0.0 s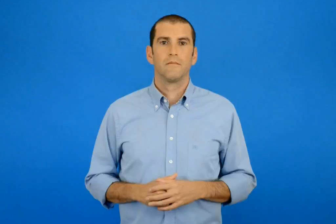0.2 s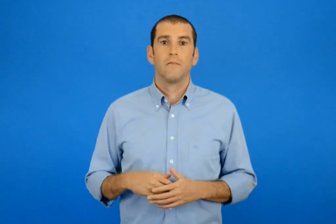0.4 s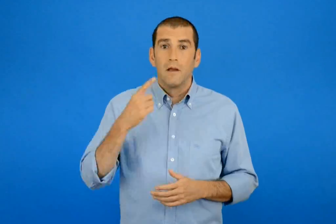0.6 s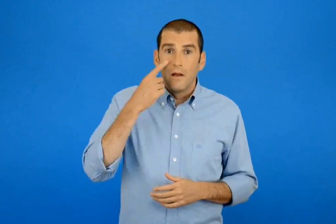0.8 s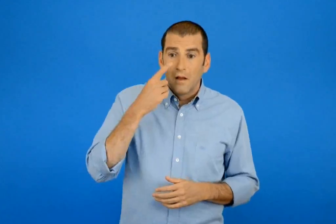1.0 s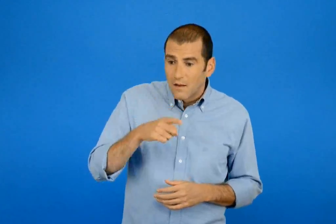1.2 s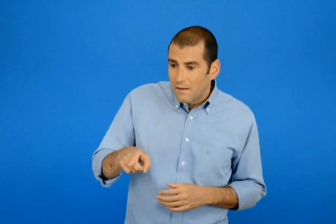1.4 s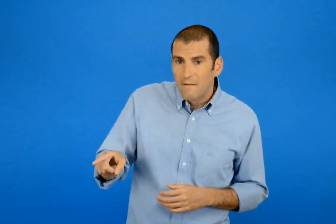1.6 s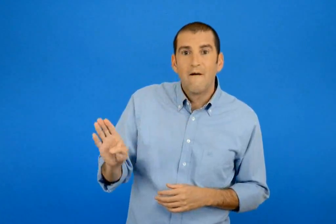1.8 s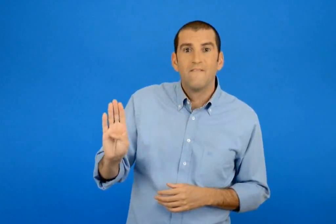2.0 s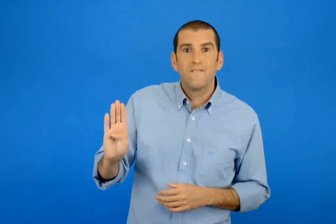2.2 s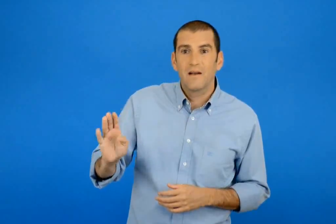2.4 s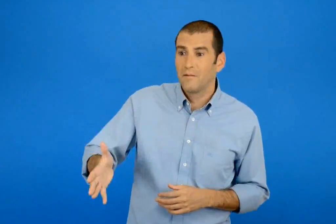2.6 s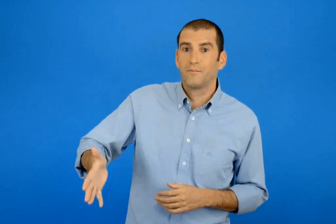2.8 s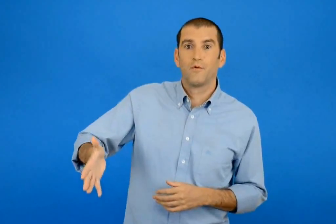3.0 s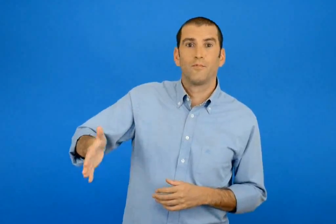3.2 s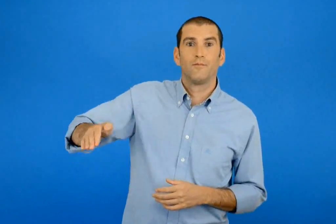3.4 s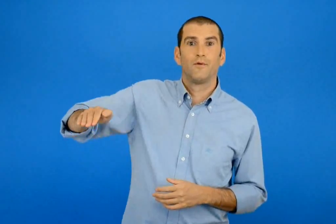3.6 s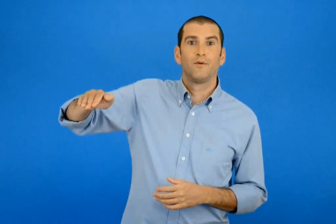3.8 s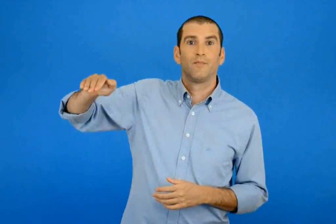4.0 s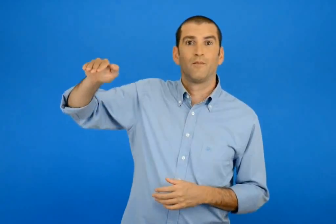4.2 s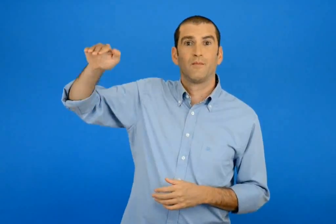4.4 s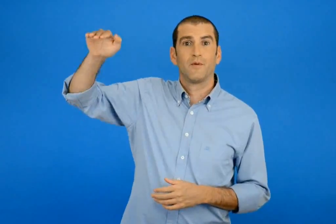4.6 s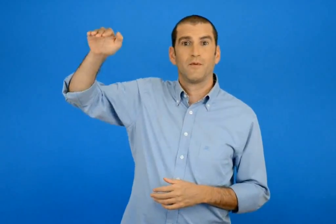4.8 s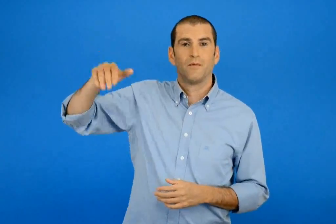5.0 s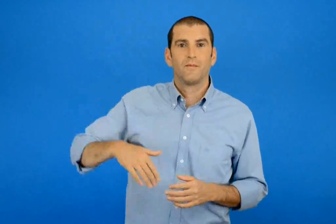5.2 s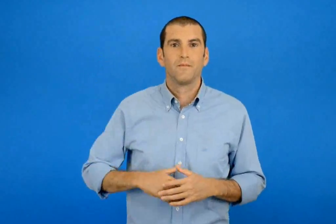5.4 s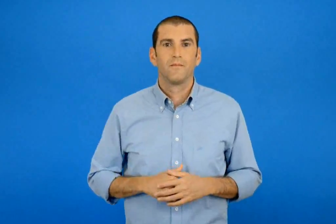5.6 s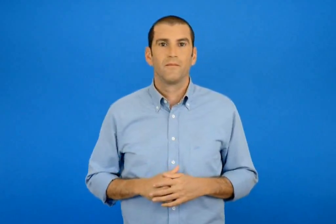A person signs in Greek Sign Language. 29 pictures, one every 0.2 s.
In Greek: για κοιτά ποσό ψήλωσε η βάνα
